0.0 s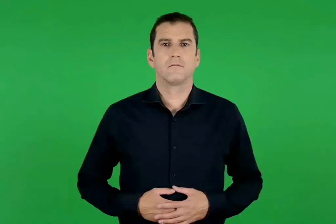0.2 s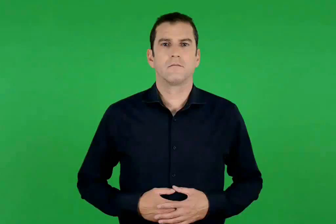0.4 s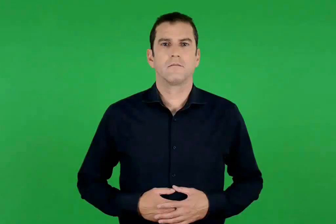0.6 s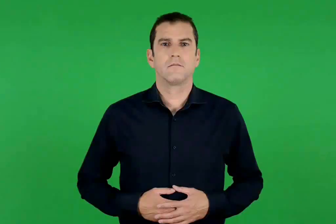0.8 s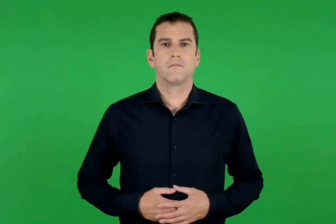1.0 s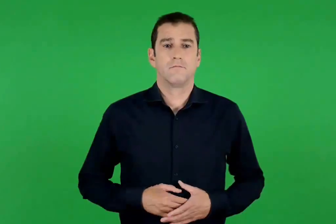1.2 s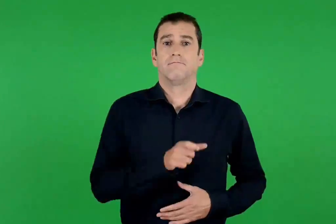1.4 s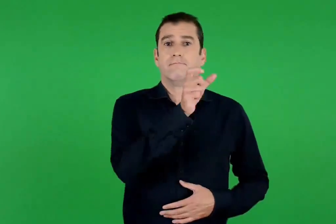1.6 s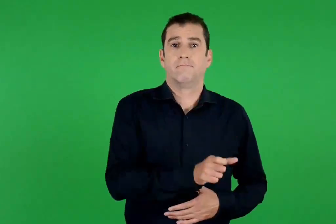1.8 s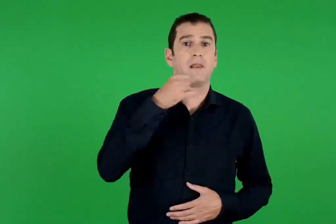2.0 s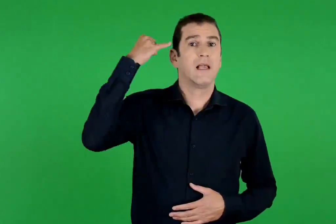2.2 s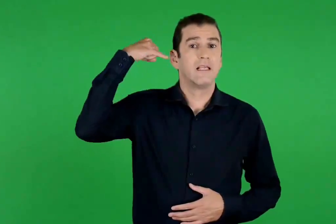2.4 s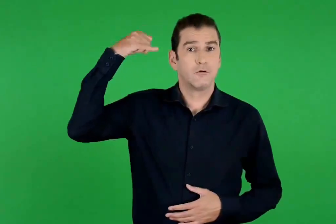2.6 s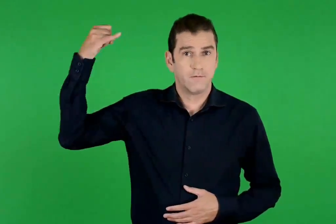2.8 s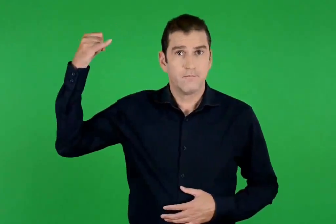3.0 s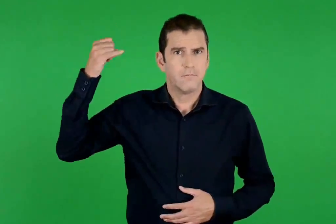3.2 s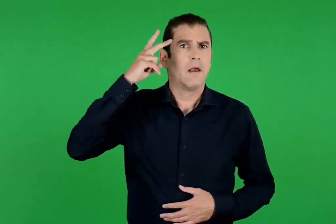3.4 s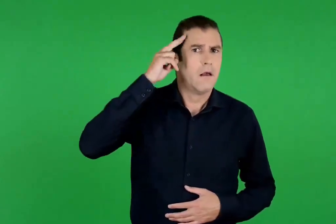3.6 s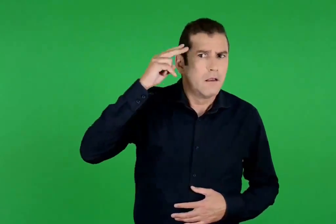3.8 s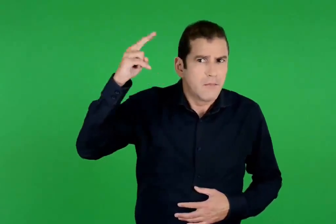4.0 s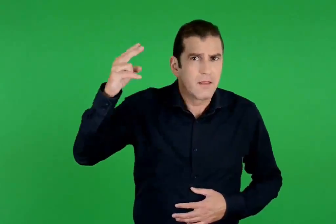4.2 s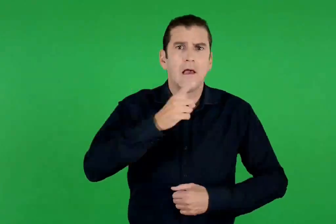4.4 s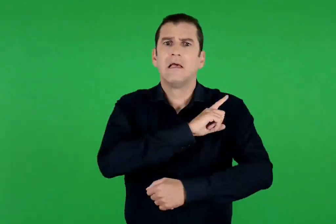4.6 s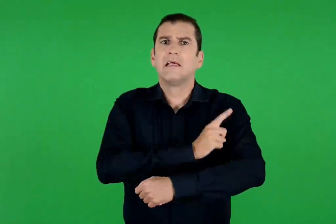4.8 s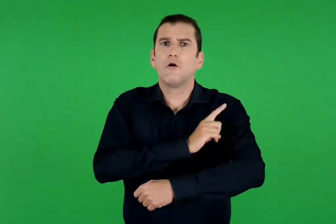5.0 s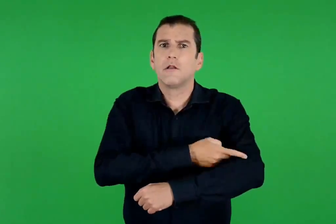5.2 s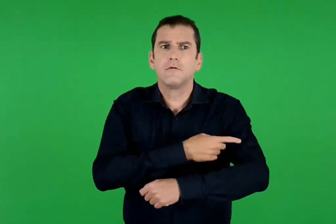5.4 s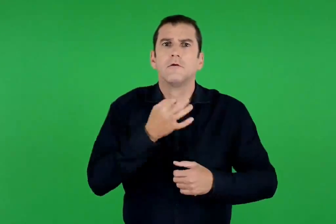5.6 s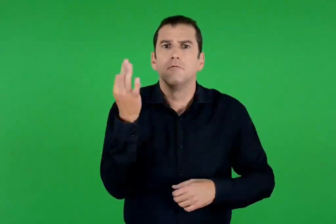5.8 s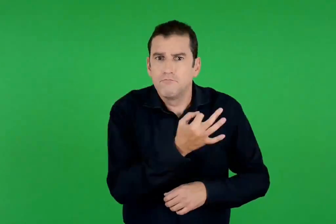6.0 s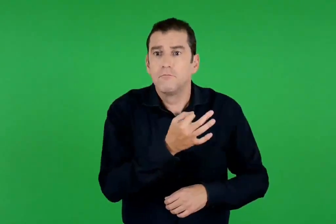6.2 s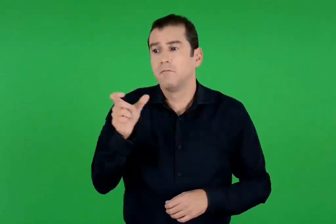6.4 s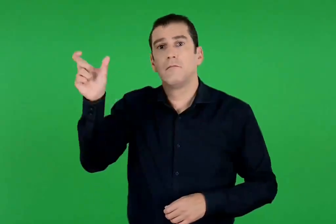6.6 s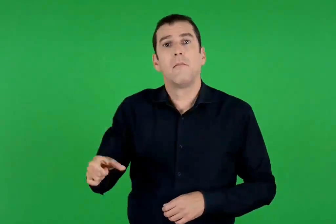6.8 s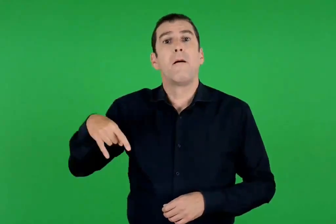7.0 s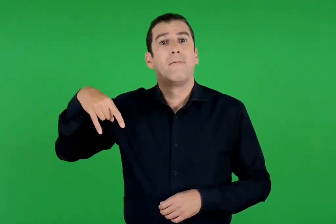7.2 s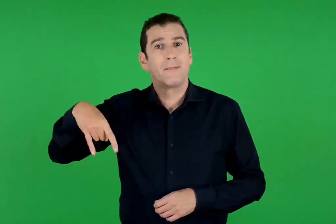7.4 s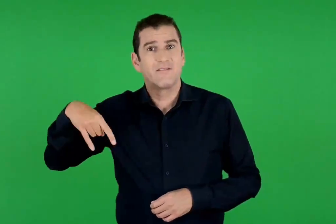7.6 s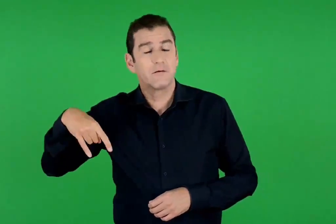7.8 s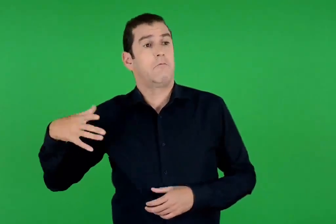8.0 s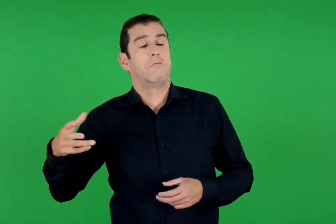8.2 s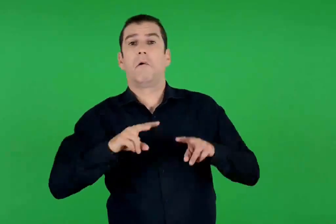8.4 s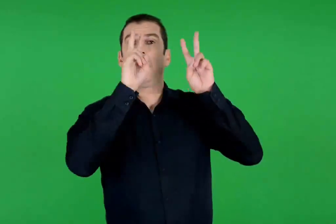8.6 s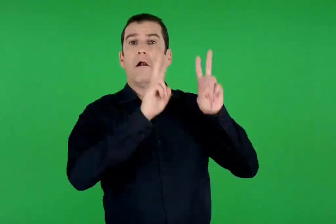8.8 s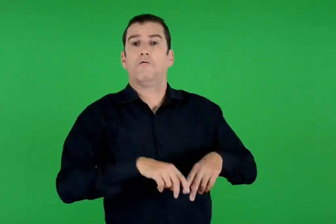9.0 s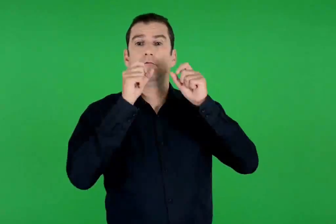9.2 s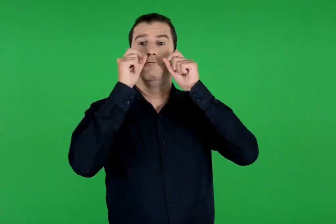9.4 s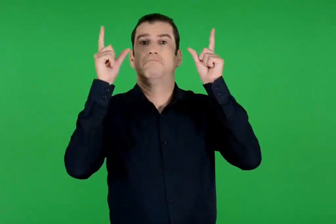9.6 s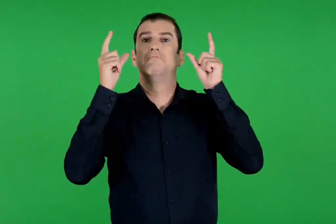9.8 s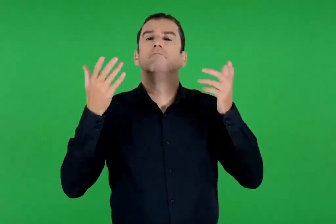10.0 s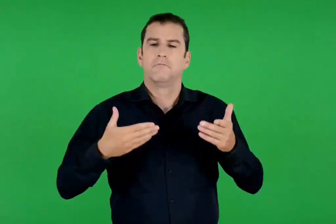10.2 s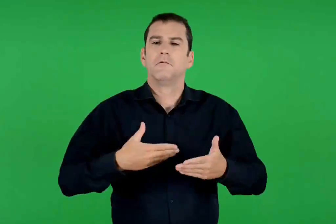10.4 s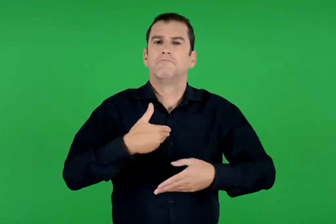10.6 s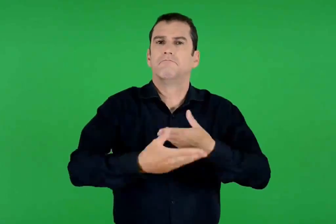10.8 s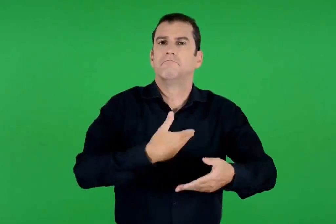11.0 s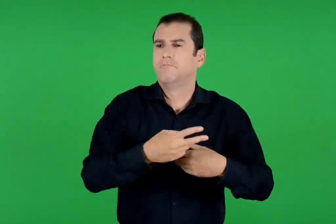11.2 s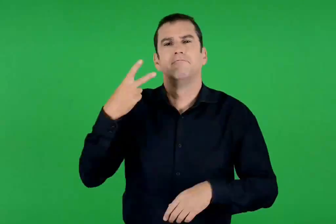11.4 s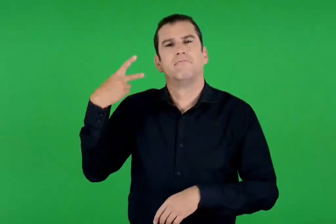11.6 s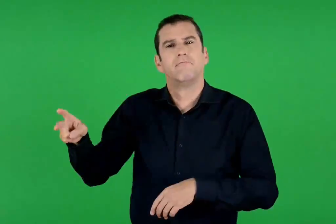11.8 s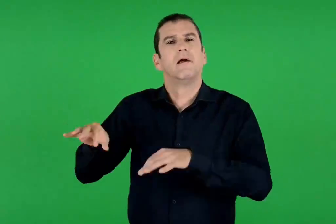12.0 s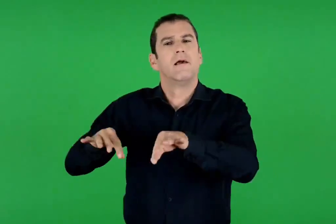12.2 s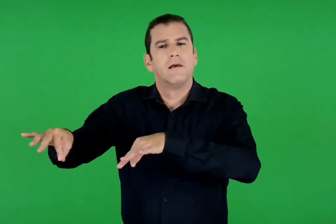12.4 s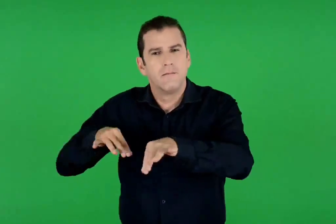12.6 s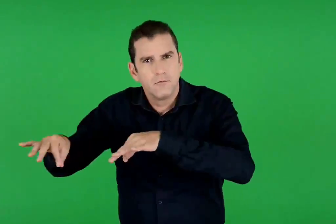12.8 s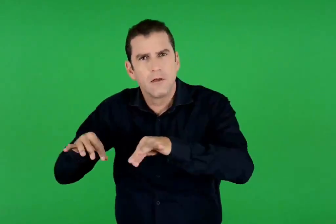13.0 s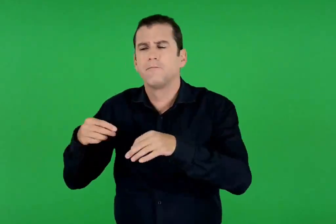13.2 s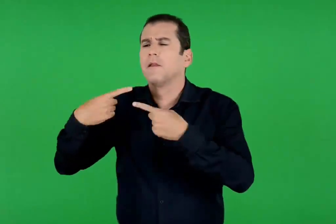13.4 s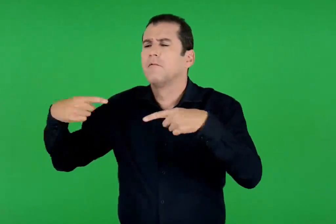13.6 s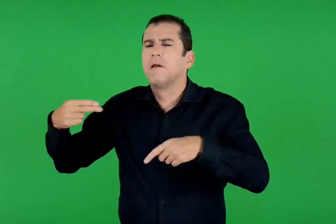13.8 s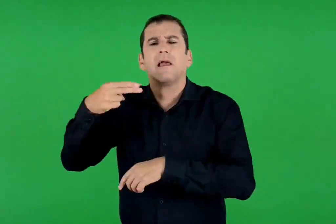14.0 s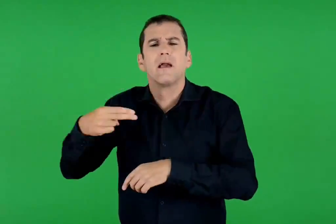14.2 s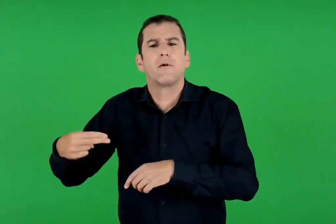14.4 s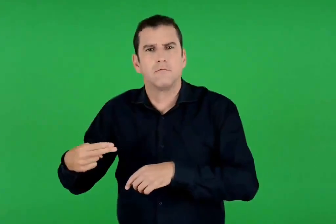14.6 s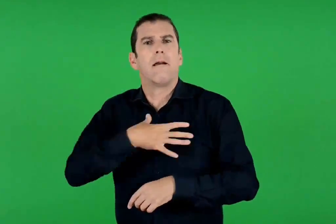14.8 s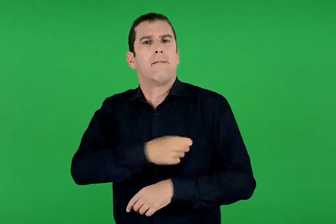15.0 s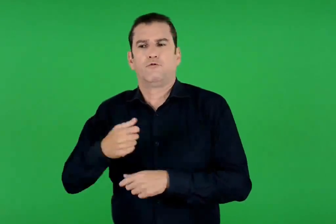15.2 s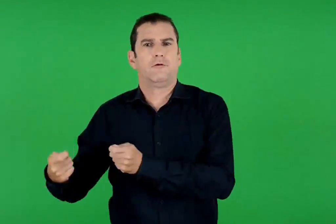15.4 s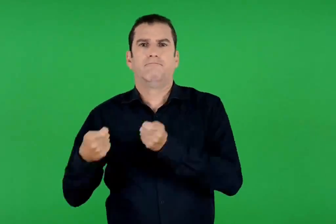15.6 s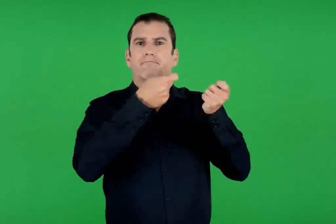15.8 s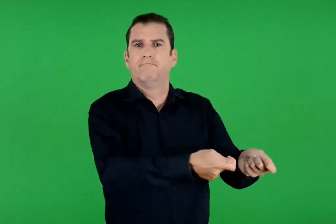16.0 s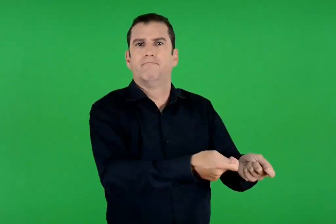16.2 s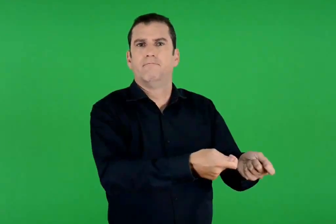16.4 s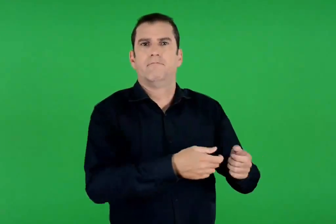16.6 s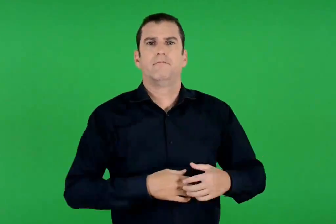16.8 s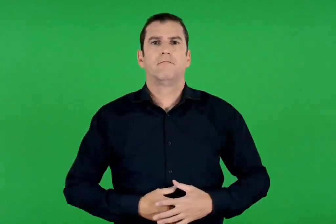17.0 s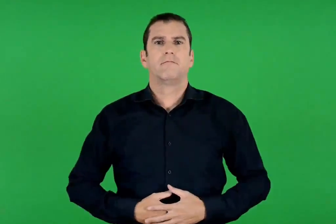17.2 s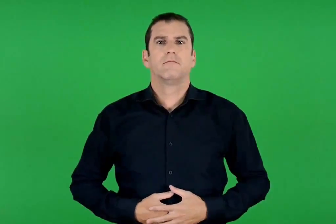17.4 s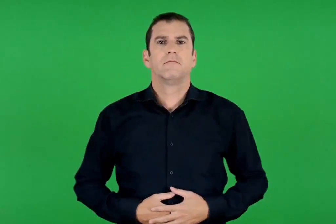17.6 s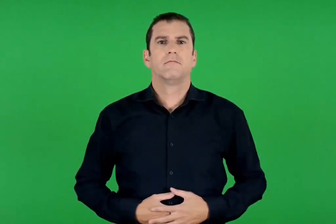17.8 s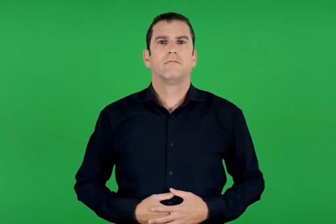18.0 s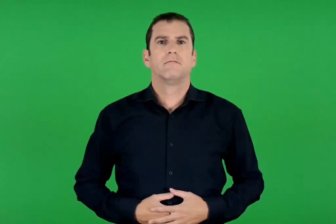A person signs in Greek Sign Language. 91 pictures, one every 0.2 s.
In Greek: η εξυπνάδα και οι ικανότητες του ιωσήφ γρήγορα αναγνωρίστηκαν από τον πετεφρή. έτσι γρήγορα του εμπιστεύτηκε όλα του τα υπάρχοντα και τις υποθέσεις του
